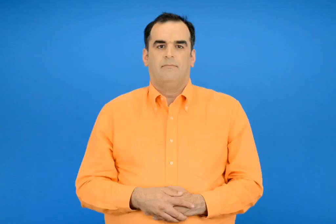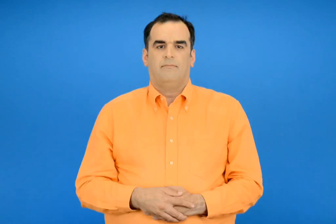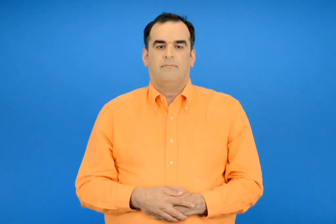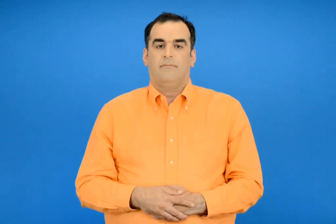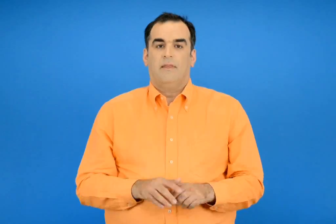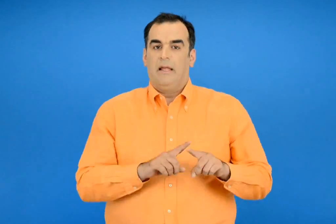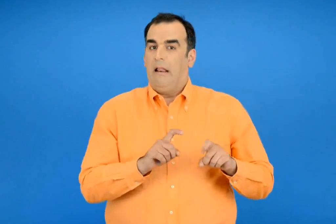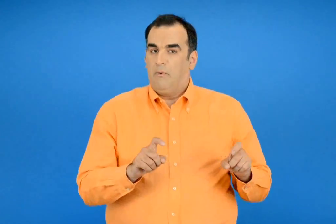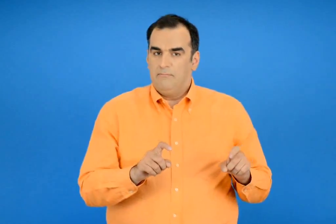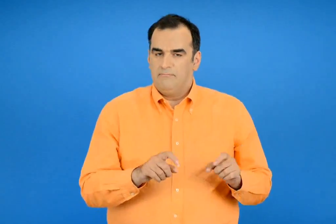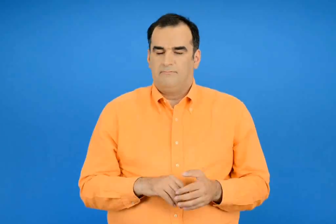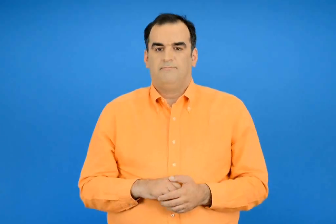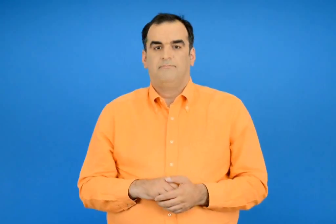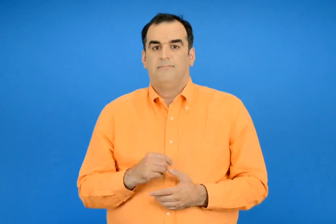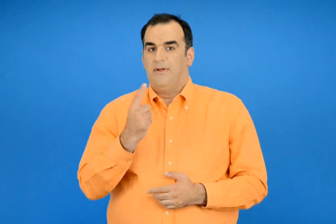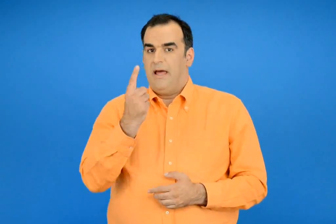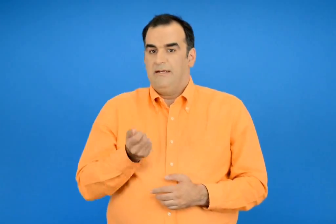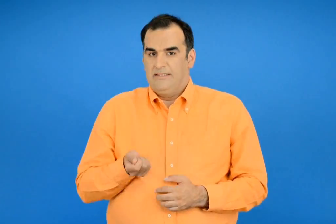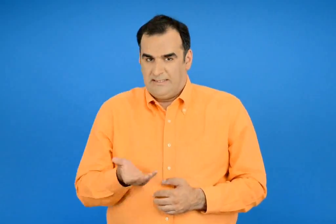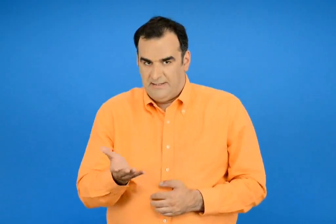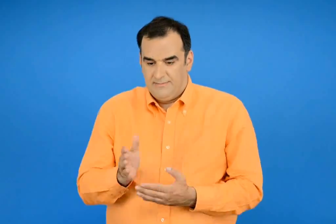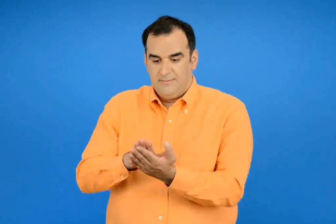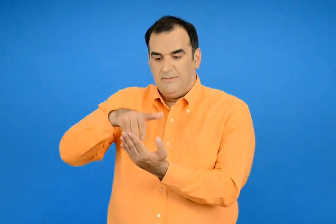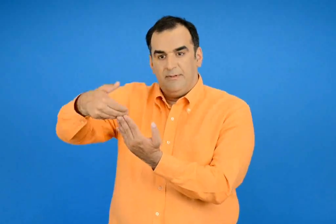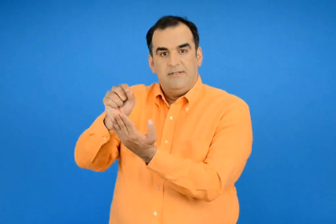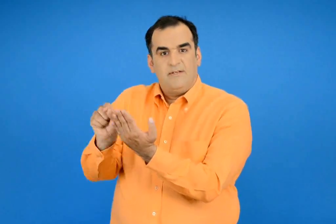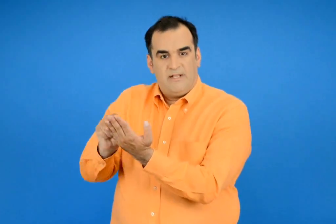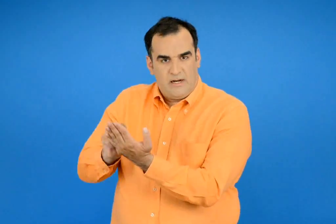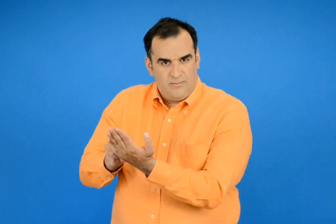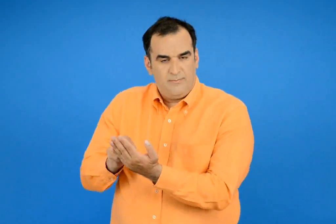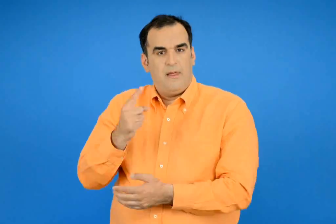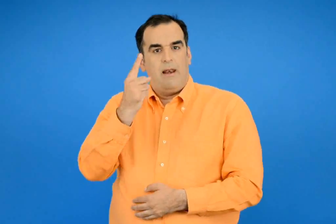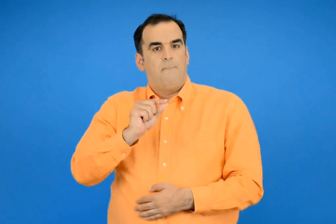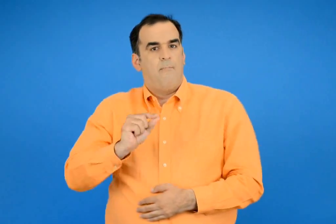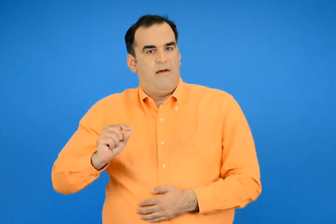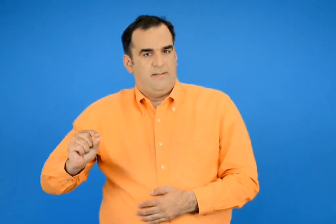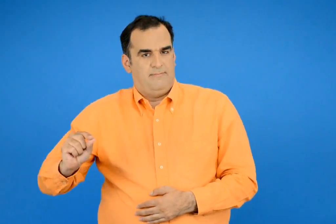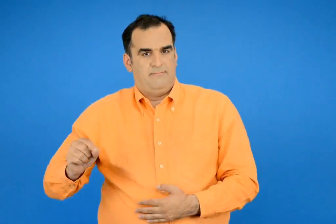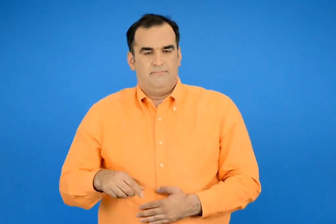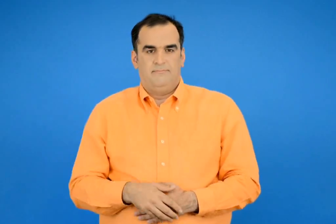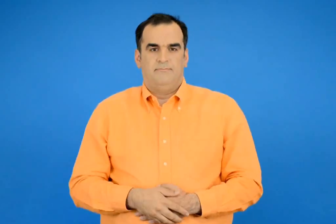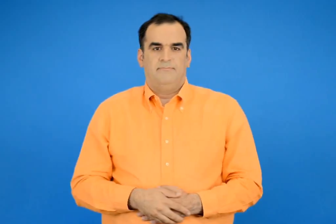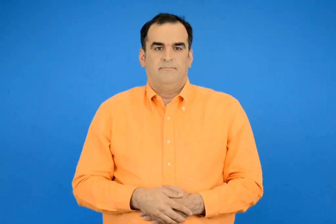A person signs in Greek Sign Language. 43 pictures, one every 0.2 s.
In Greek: υλικό 1 ζάρι σημειωματάριο μολυβί
